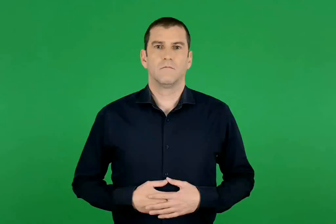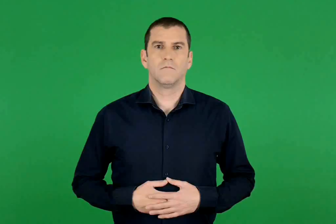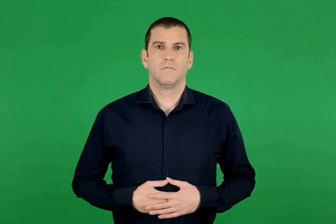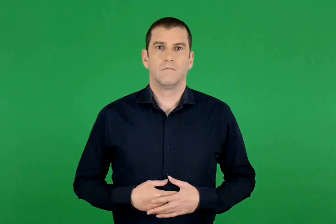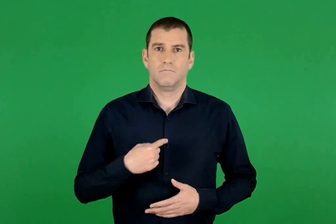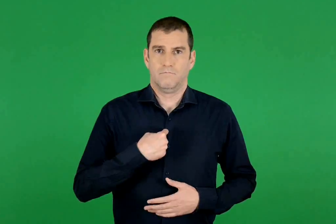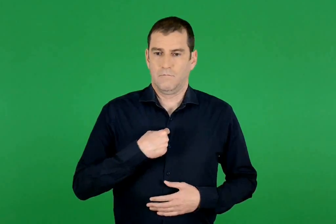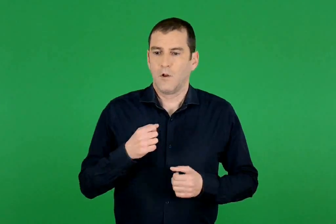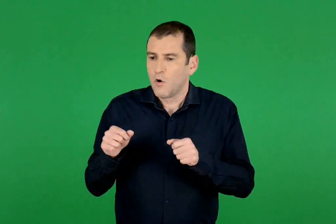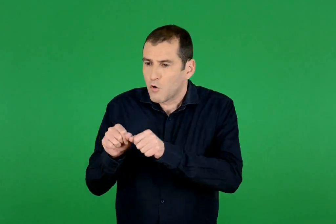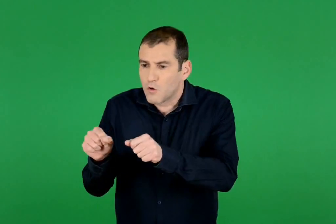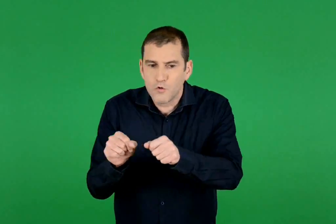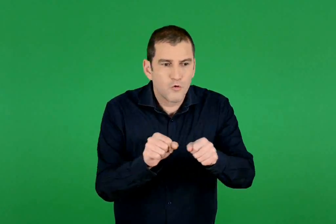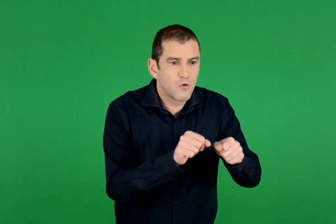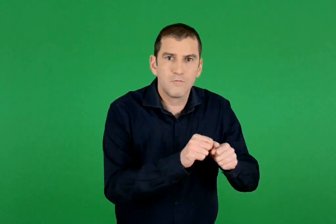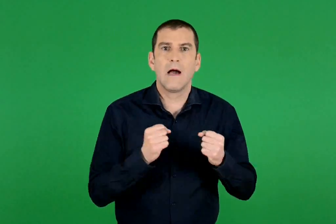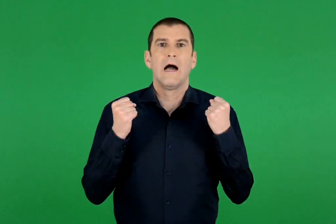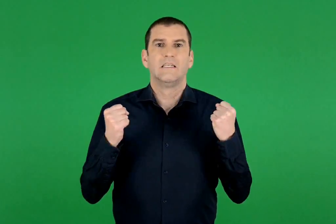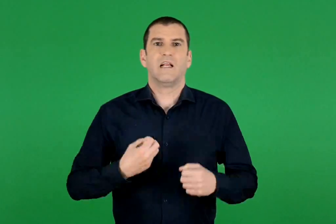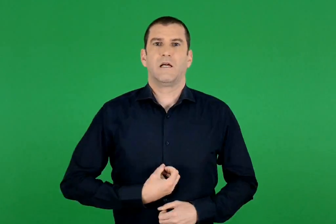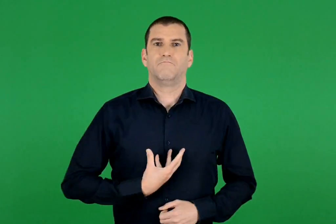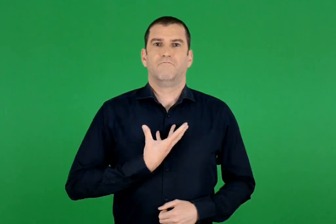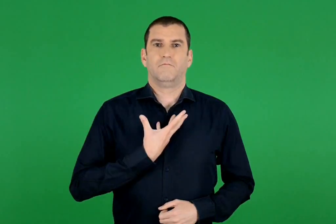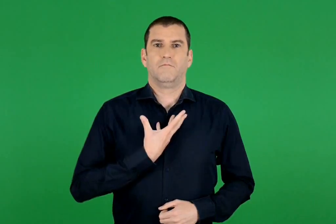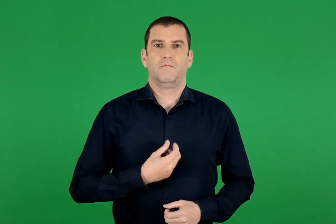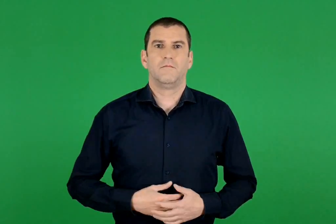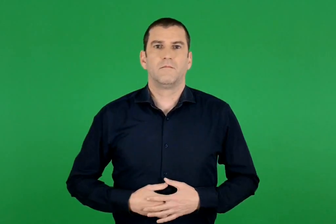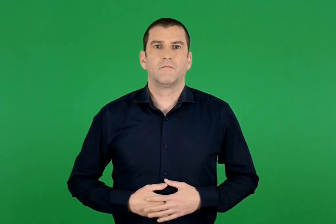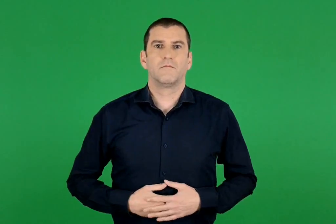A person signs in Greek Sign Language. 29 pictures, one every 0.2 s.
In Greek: νιώθω ασφάλεια κοντά σας
